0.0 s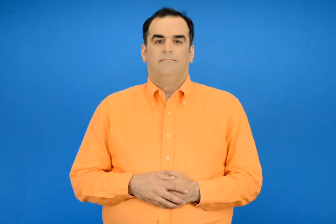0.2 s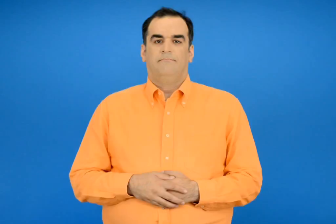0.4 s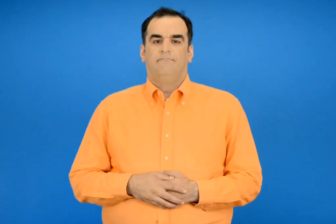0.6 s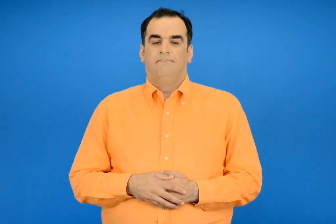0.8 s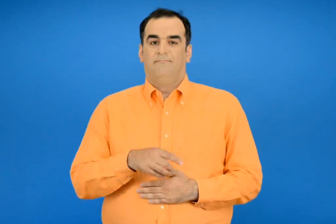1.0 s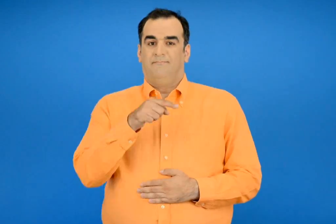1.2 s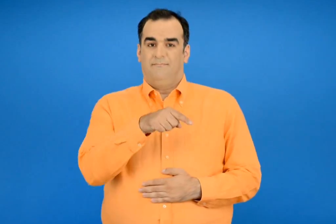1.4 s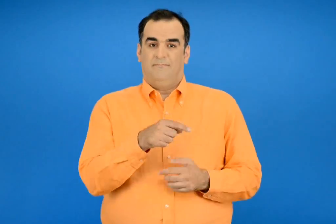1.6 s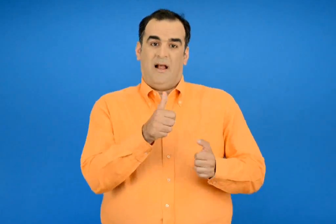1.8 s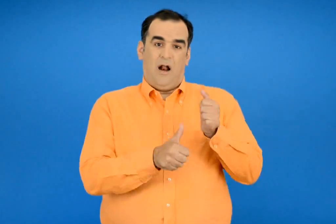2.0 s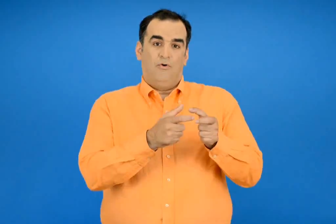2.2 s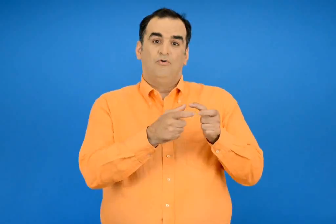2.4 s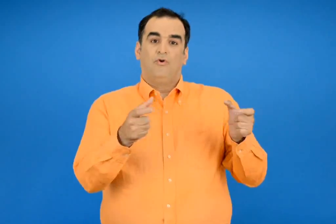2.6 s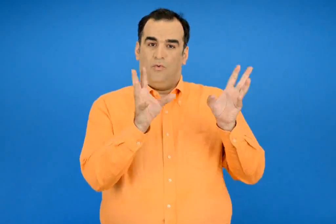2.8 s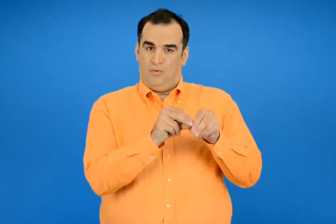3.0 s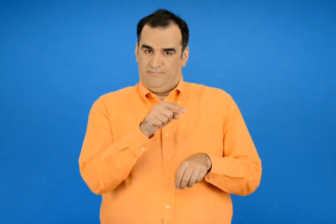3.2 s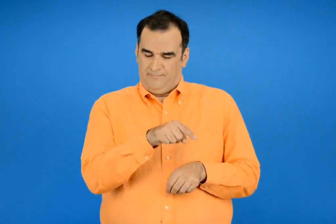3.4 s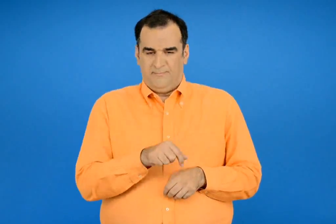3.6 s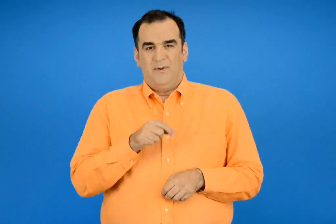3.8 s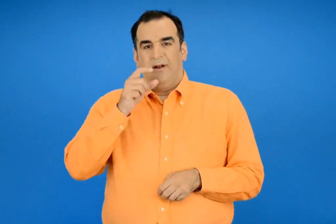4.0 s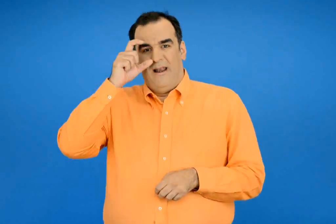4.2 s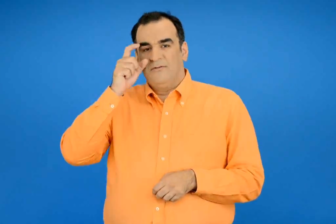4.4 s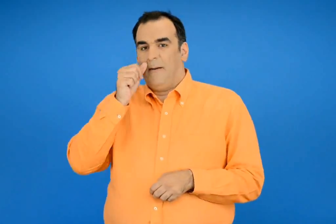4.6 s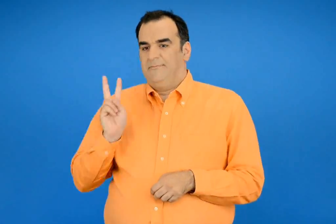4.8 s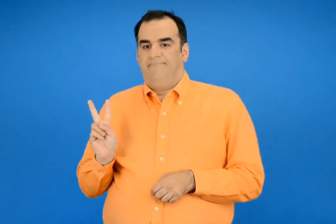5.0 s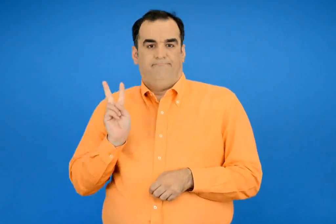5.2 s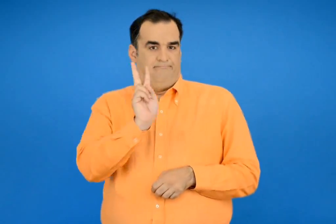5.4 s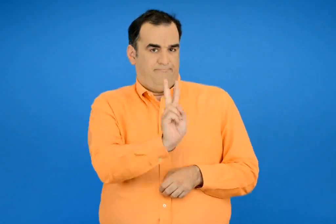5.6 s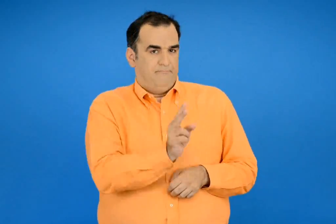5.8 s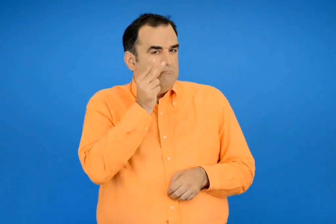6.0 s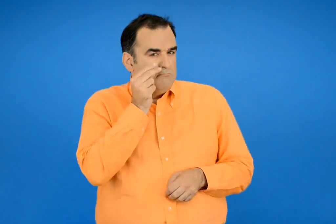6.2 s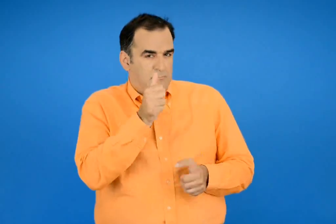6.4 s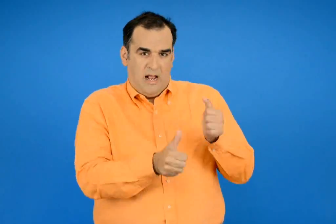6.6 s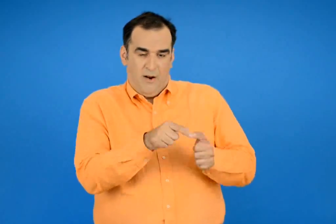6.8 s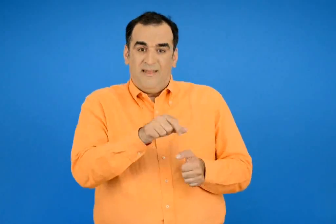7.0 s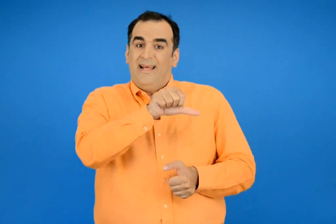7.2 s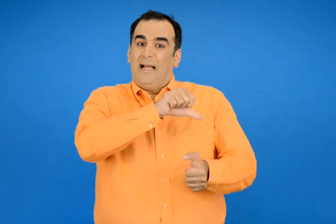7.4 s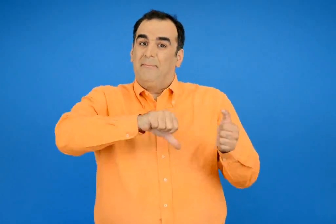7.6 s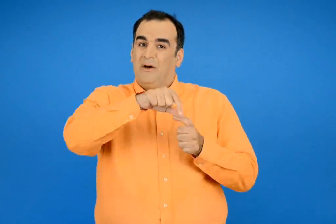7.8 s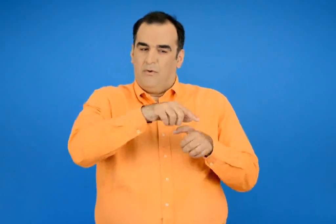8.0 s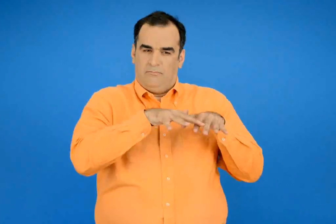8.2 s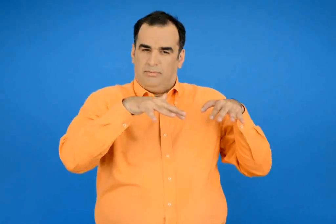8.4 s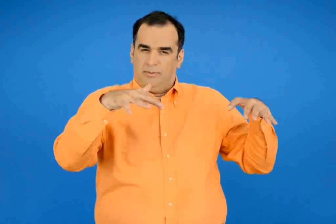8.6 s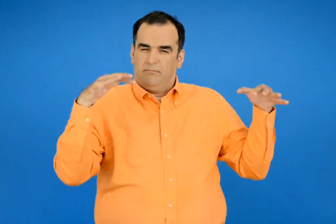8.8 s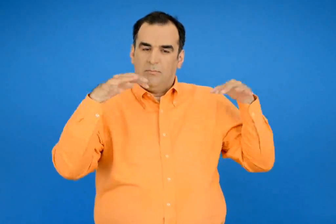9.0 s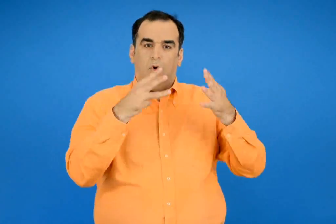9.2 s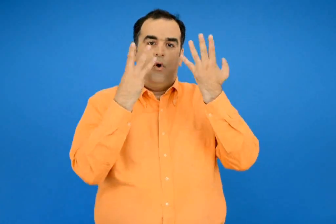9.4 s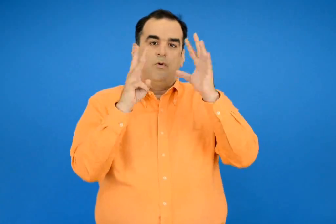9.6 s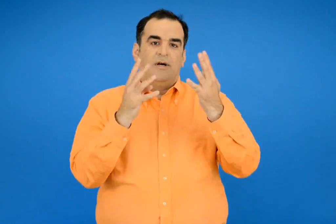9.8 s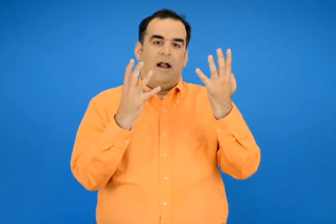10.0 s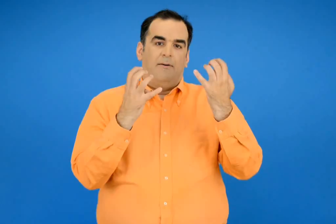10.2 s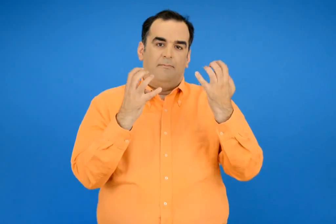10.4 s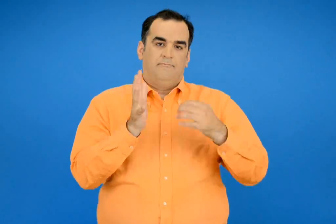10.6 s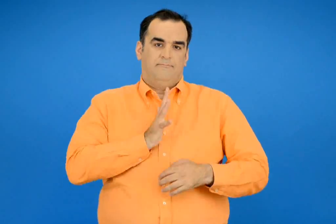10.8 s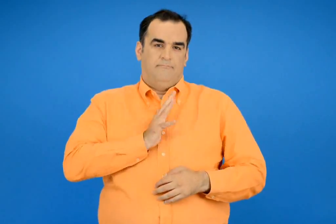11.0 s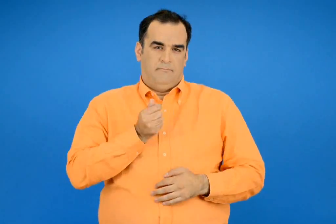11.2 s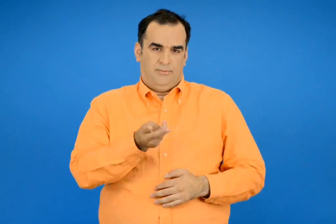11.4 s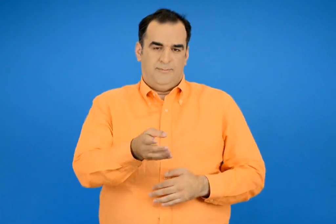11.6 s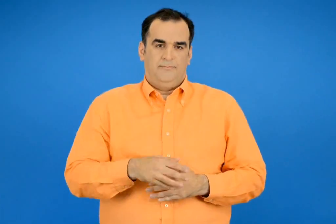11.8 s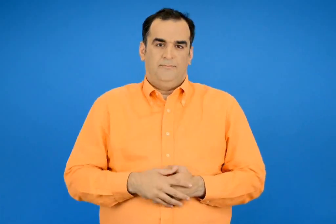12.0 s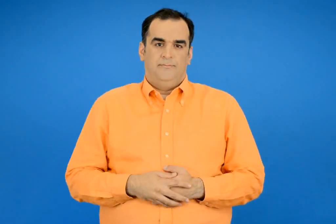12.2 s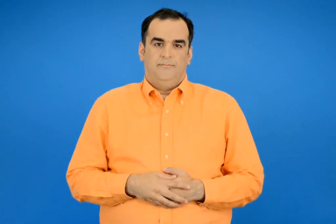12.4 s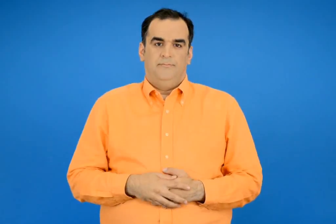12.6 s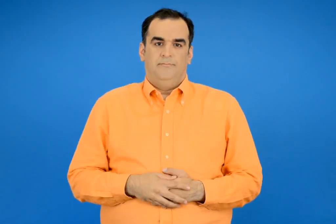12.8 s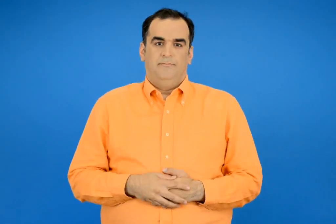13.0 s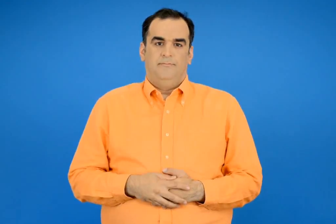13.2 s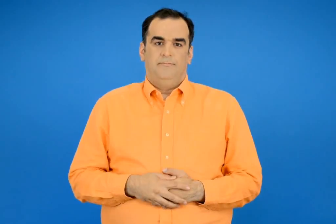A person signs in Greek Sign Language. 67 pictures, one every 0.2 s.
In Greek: στον αγώνα του σχολειού του ο νικόλας έχει πάει με τον πατερά του στο πρώτο ημίχρονο οι φίλαθλοι στις κερκίδες ήταν 890
